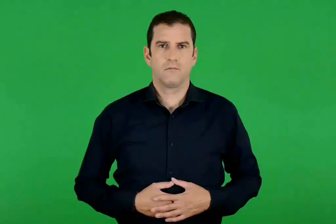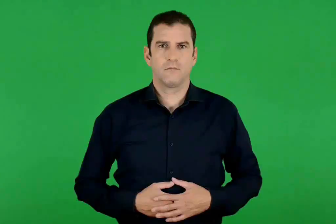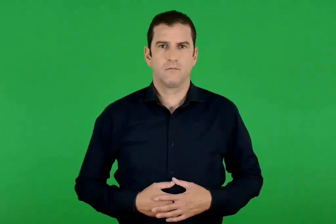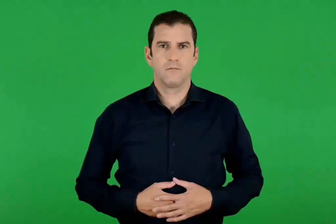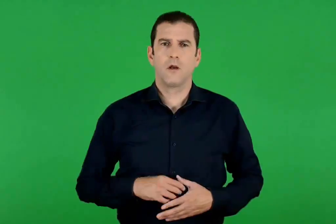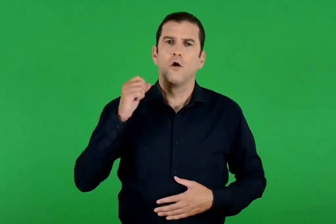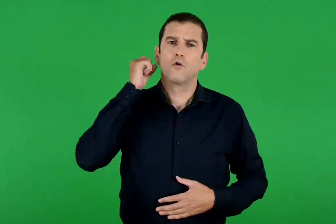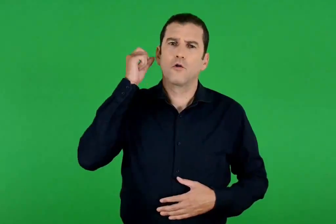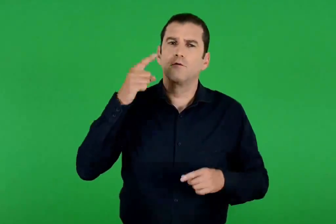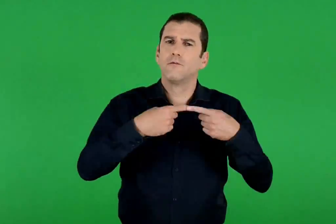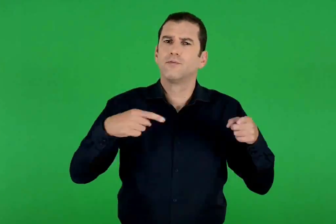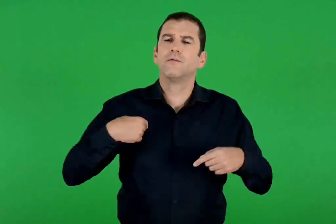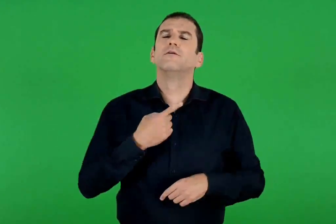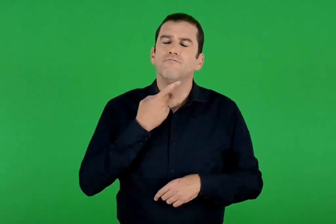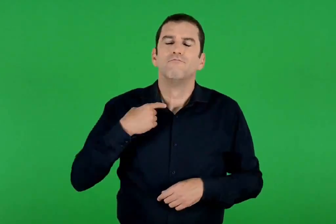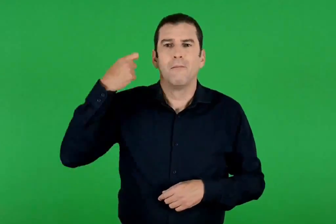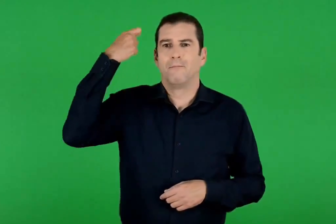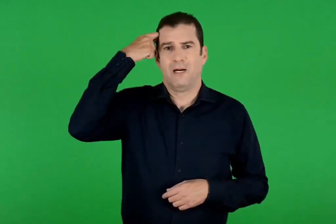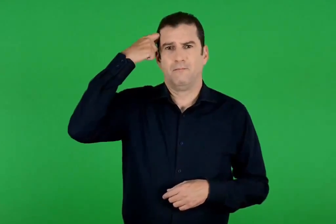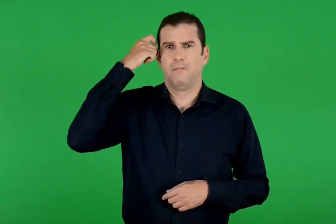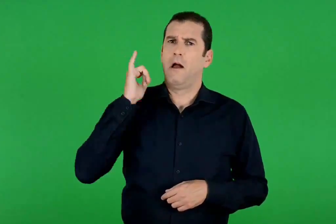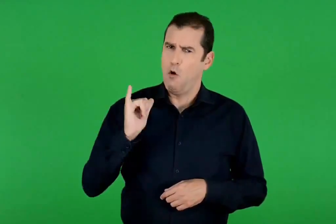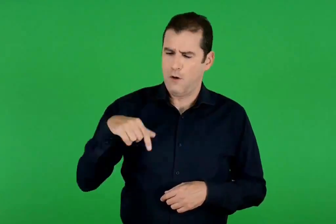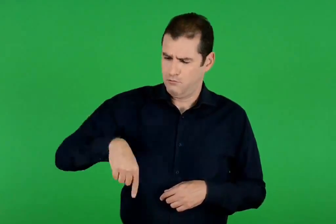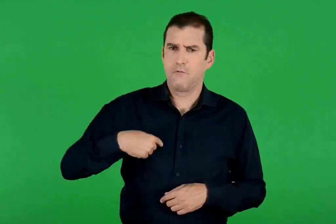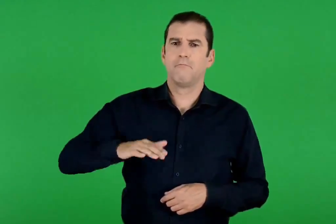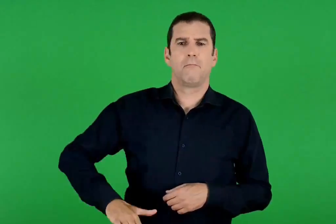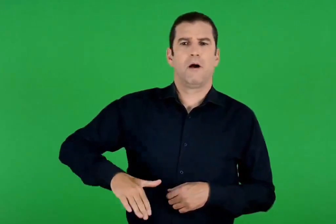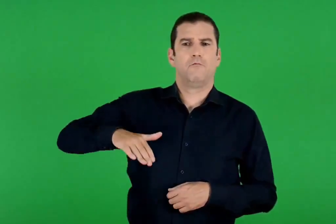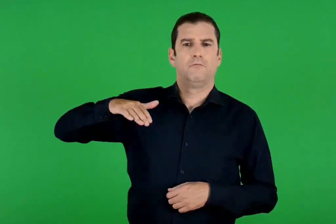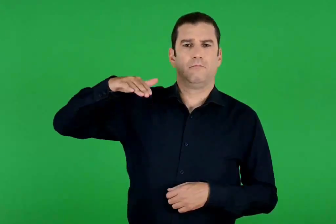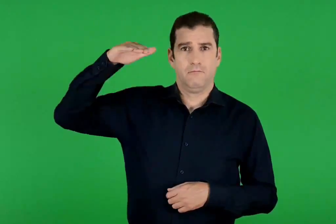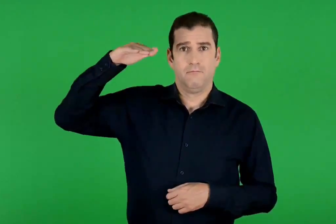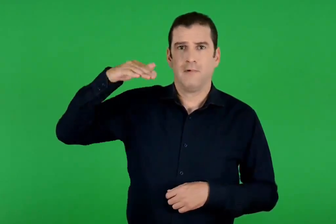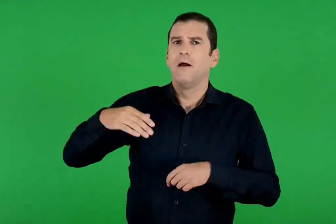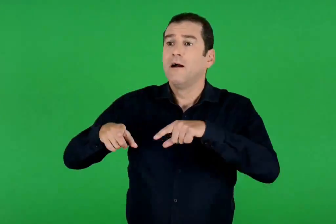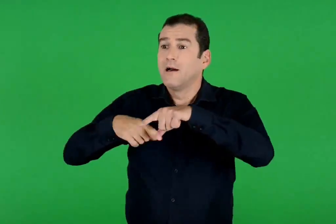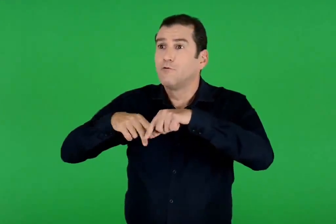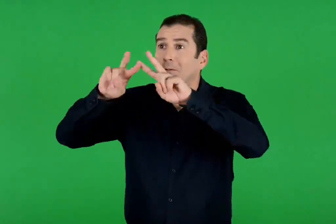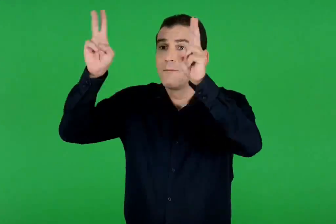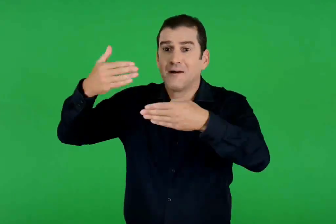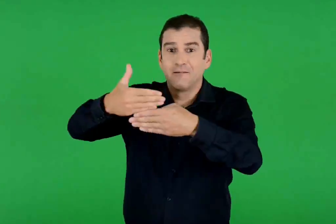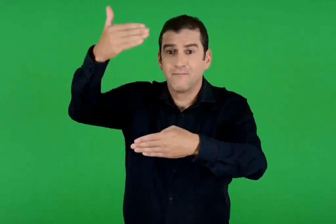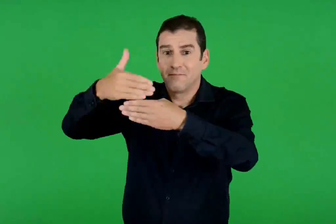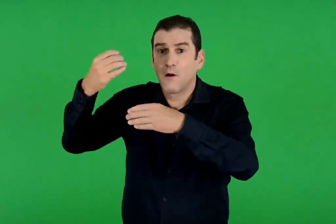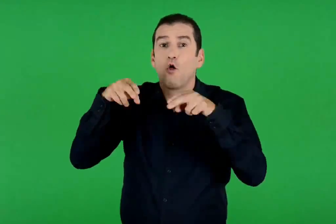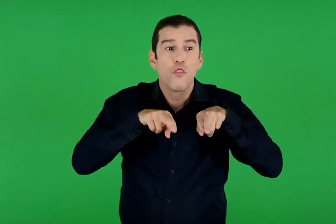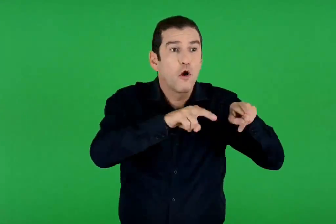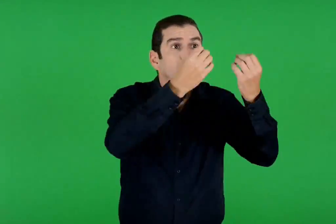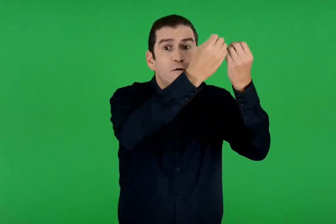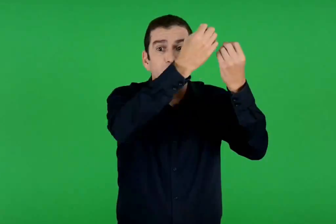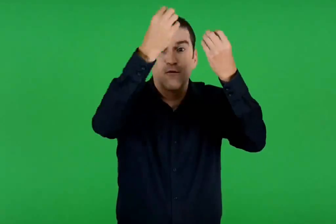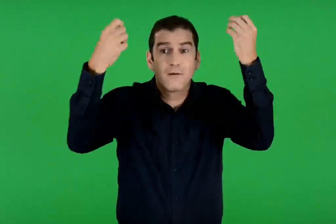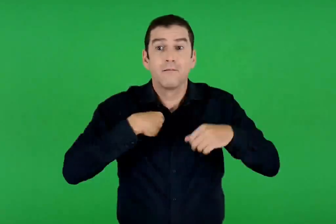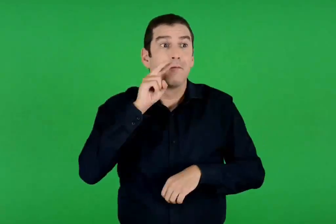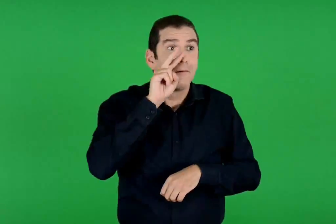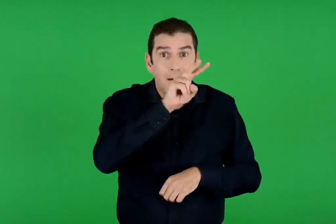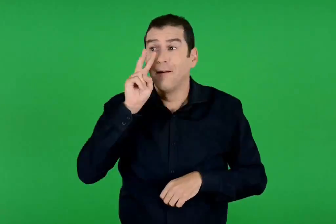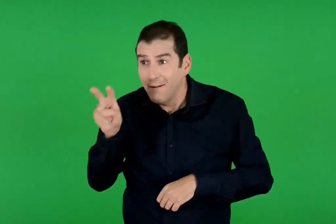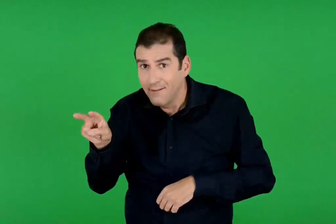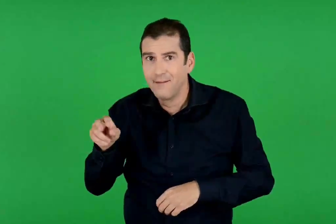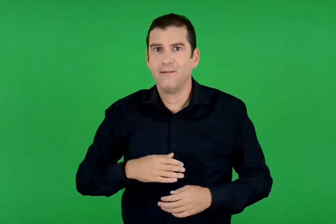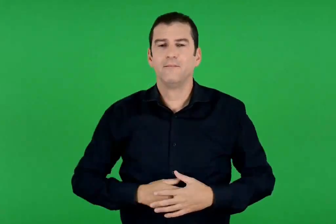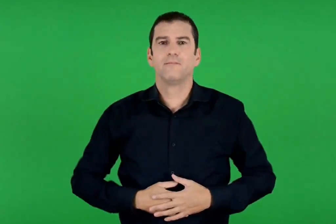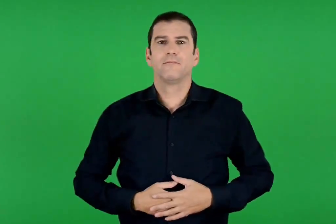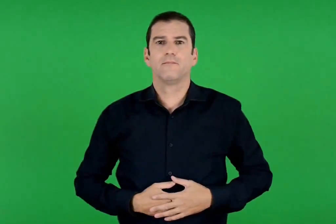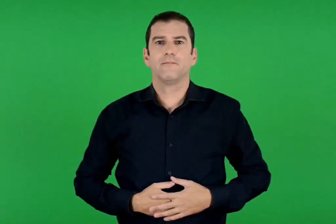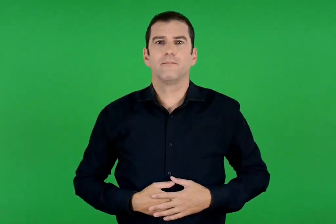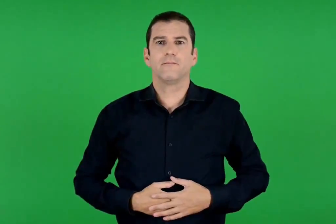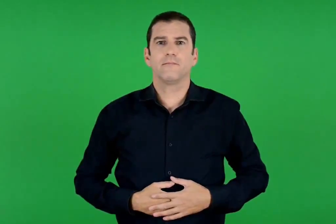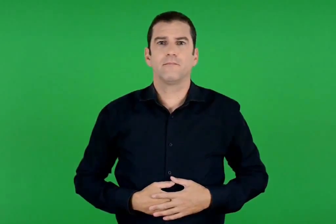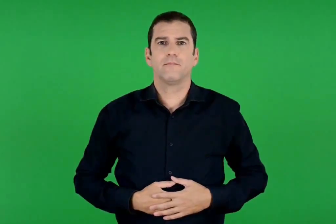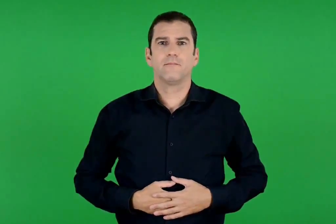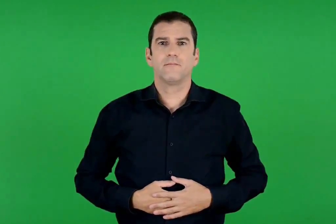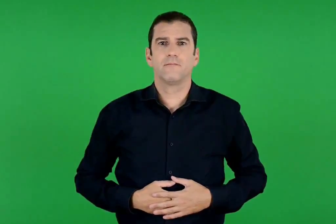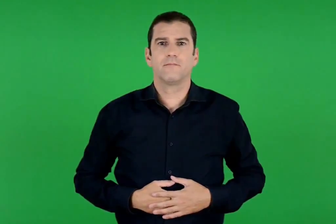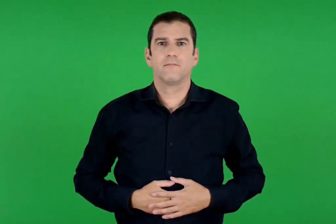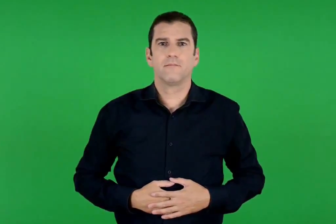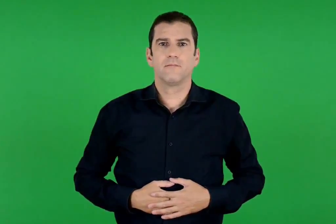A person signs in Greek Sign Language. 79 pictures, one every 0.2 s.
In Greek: μου αρέσουν οι γιορτές. ακόμη και τώρα που μεγάλωσα , μόλις δω τις πρώτες χριστουγεννιάτικες βιτρίνες και τα χιλιάδες φωτάκια στους δρόμους ,
